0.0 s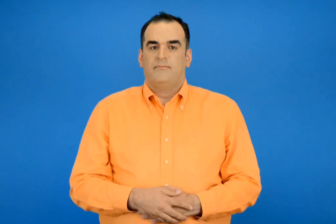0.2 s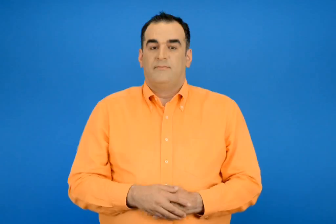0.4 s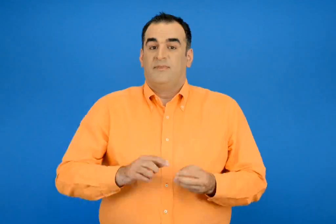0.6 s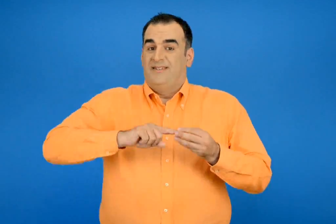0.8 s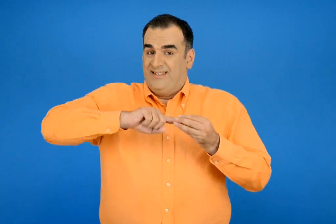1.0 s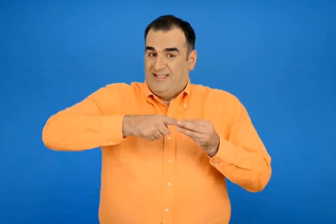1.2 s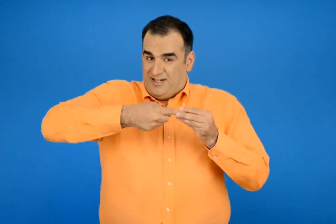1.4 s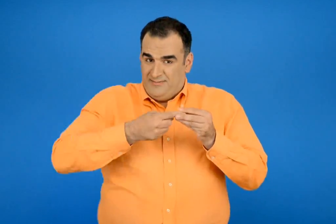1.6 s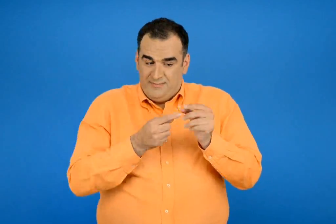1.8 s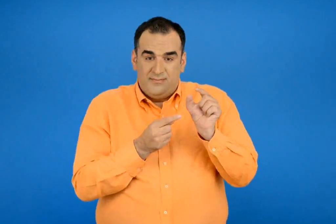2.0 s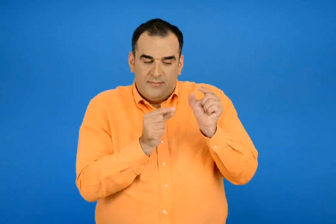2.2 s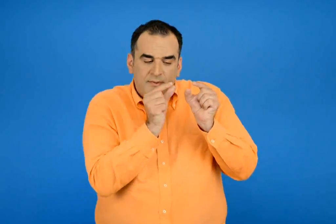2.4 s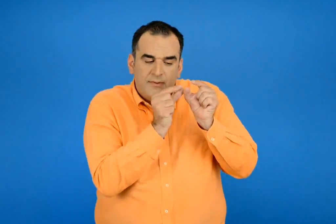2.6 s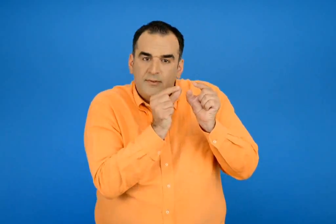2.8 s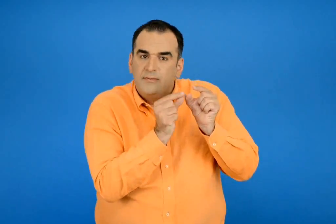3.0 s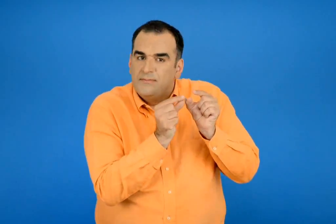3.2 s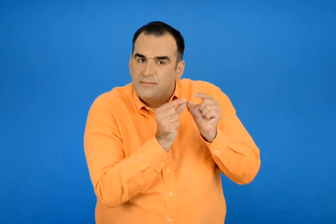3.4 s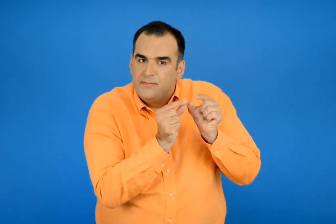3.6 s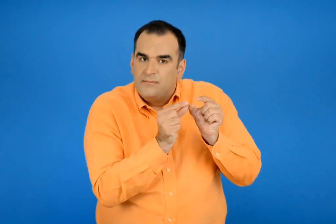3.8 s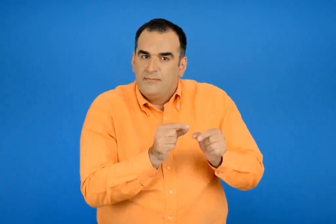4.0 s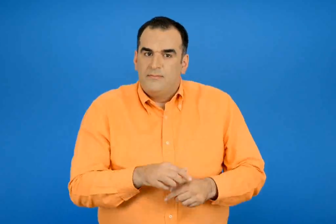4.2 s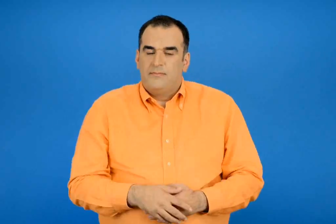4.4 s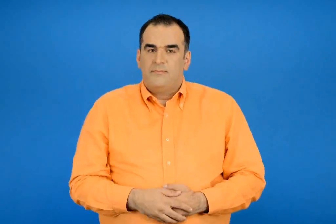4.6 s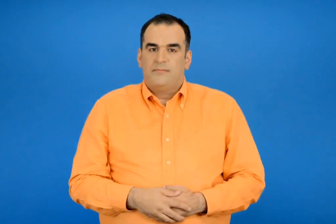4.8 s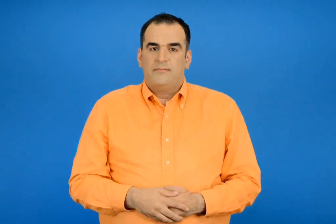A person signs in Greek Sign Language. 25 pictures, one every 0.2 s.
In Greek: η ξύστρα είναι εκατοστά
